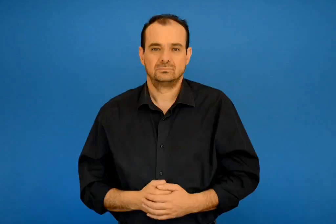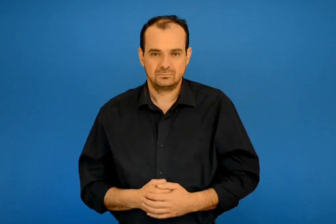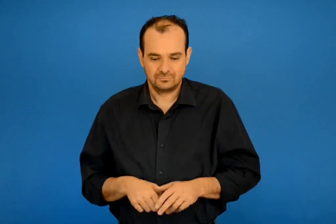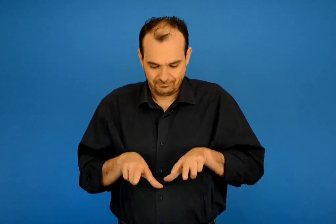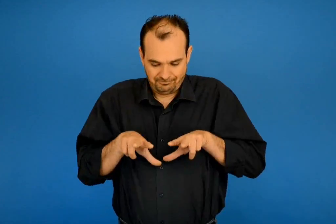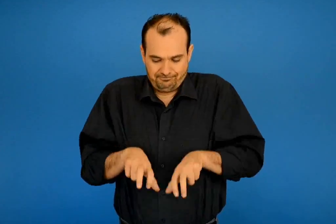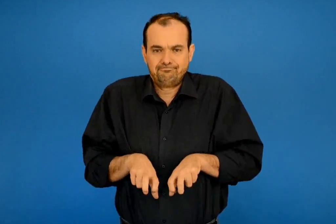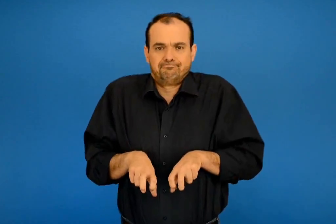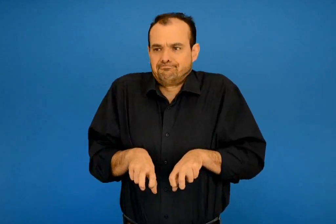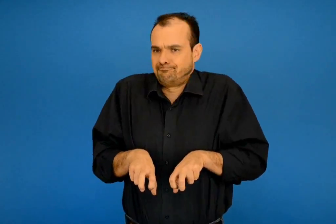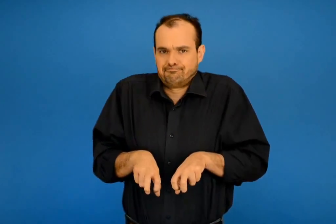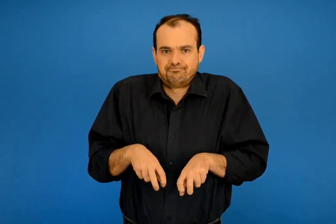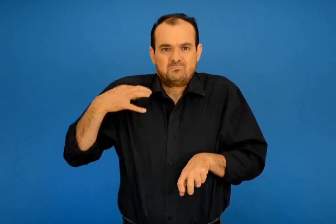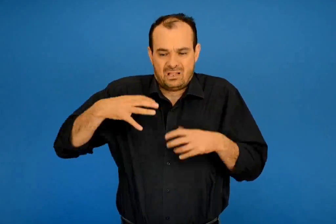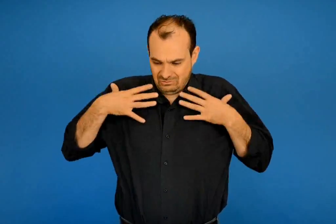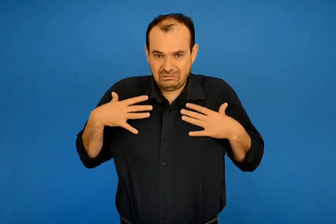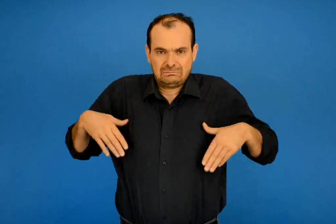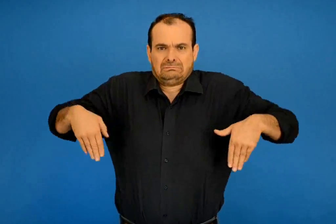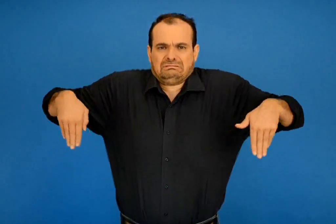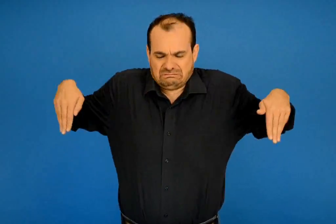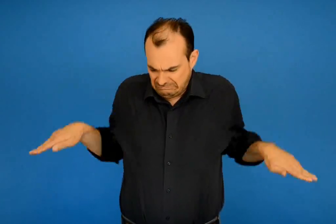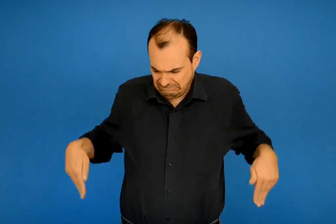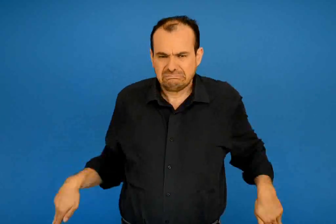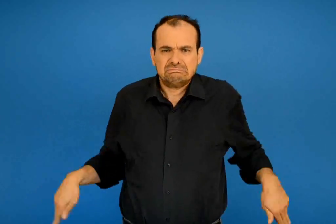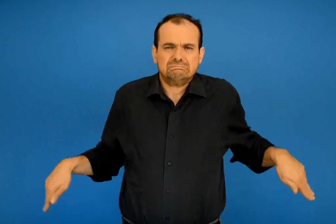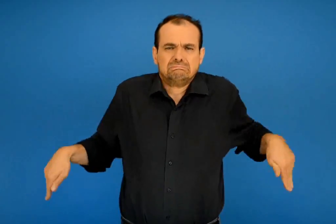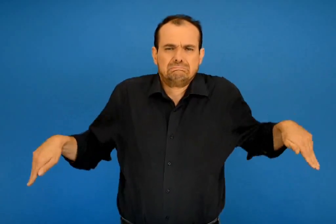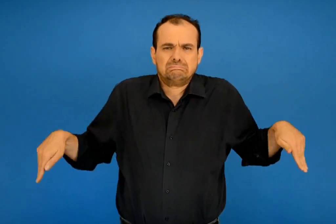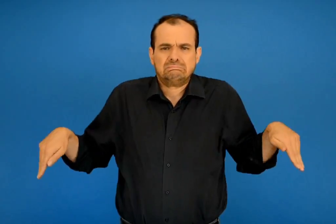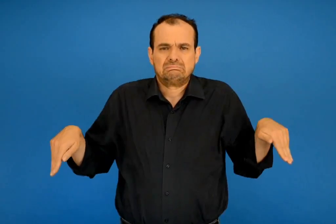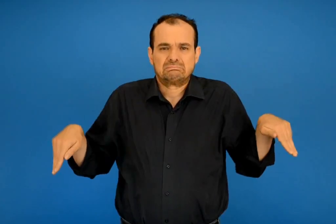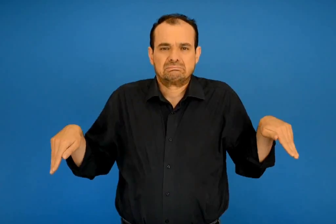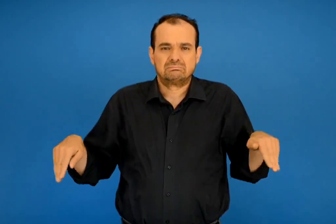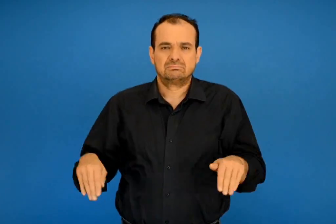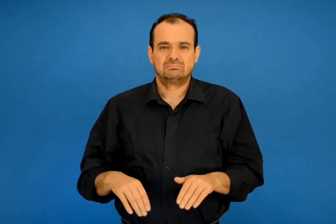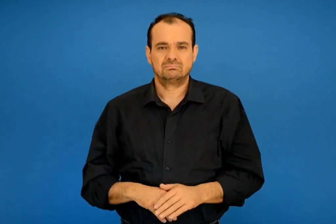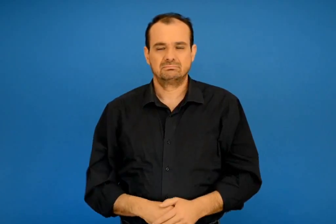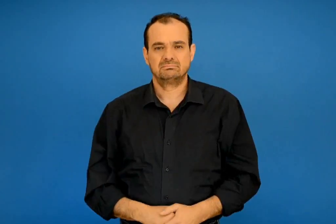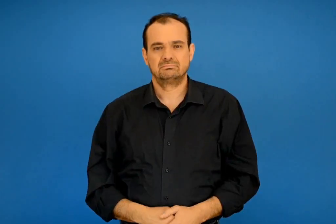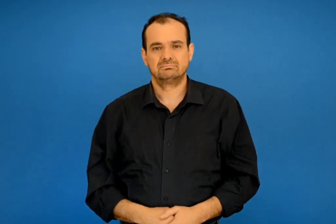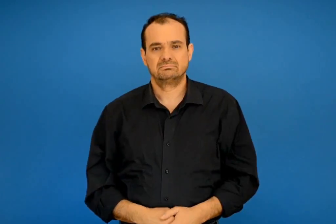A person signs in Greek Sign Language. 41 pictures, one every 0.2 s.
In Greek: τίναξε και τα πράσινα φτερά του και άνοιξε λίγο τα κοντά του ποδαράκια
